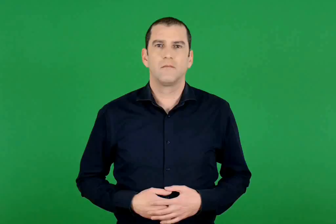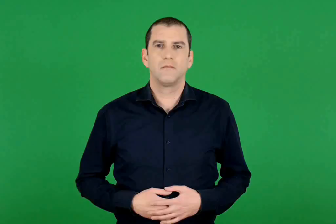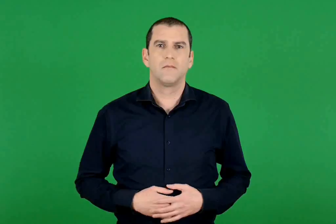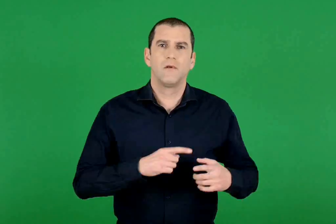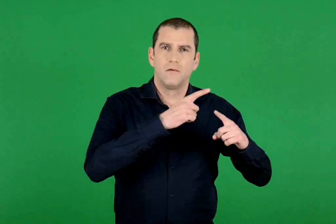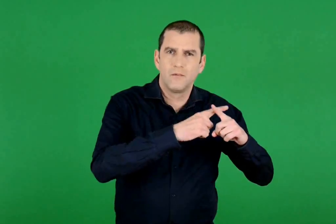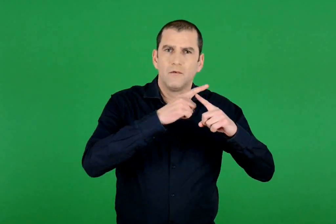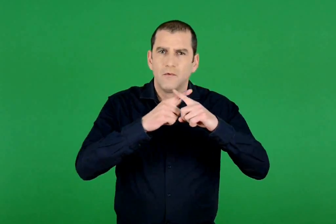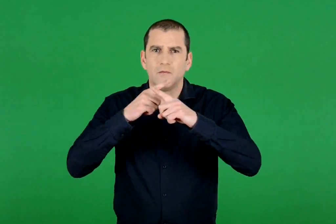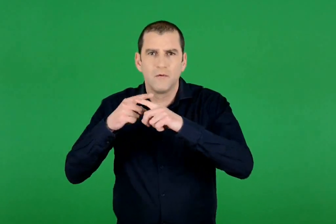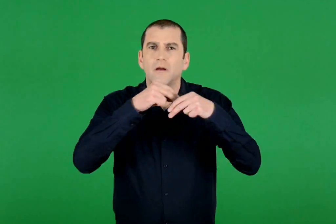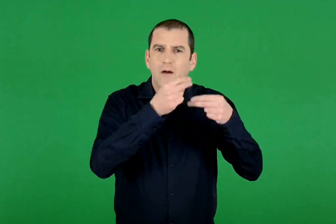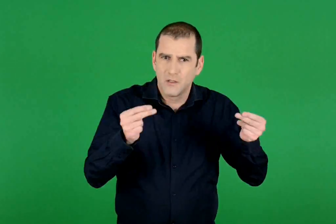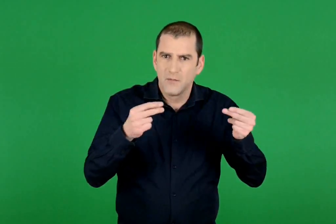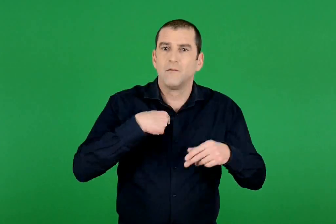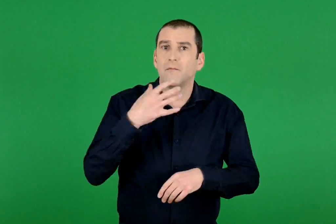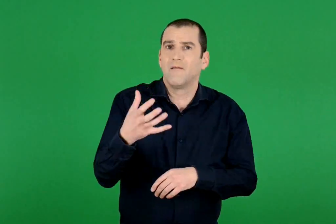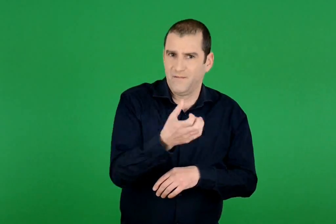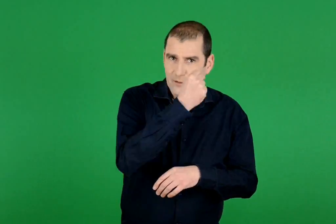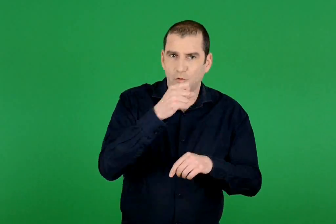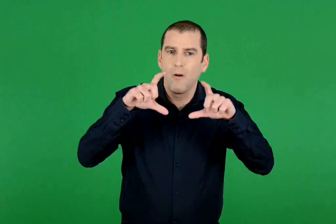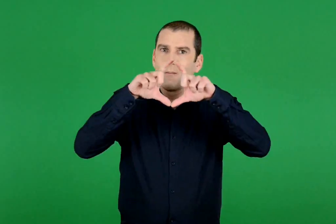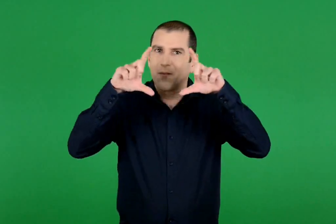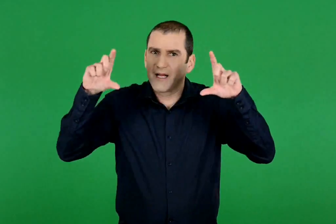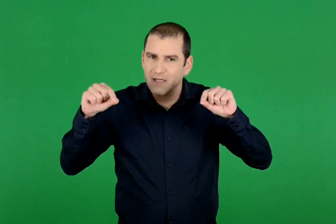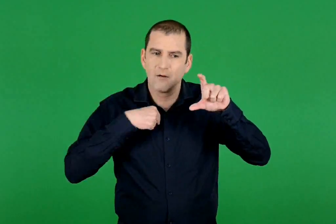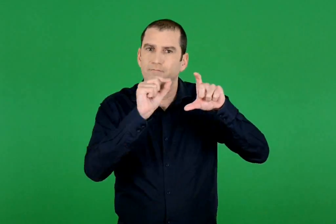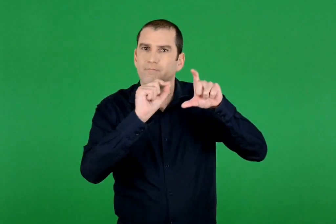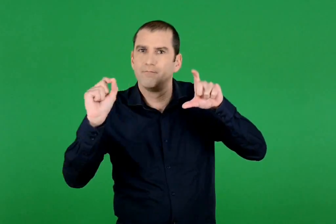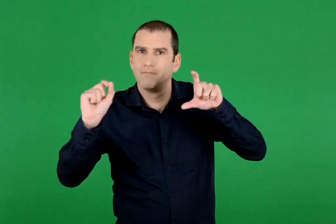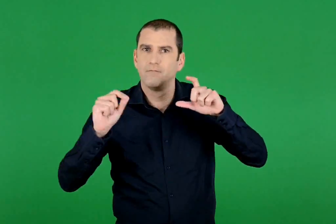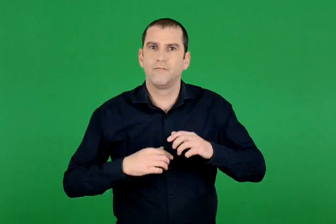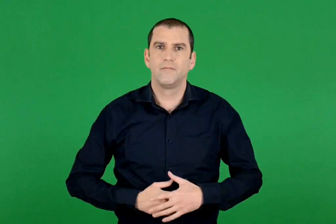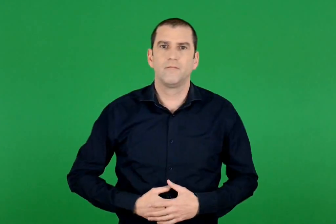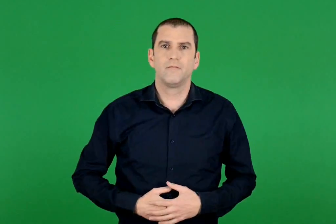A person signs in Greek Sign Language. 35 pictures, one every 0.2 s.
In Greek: βρίσκω τα γινόμενα και τα γράφω στα πλαίσια
